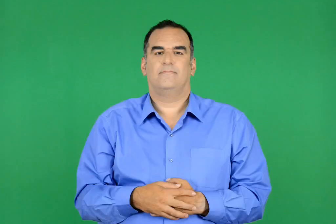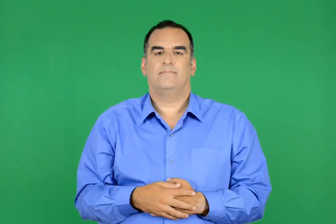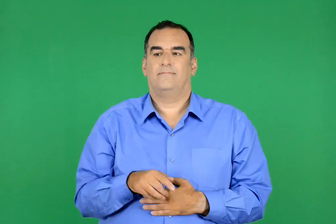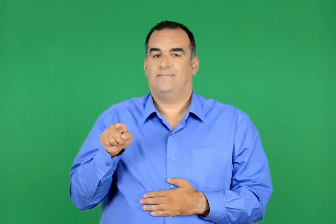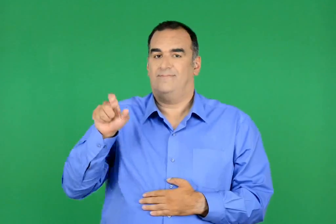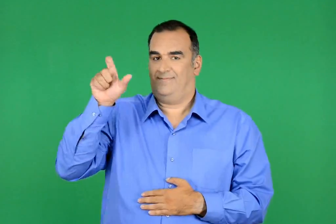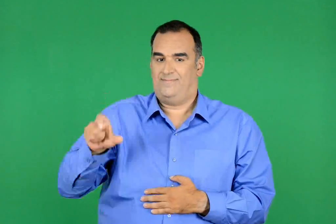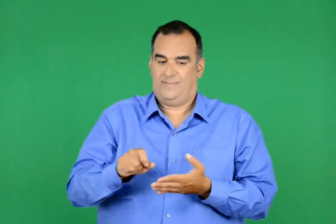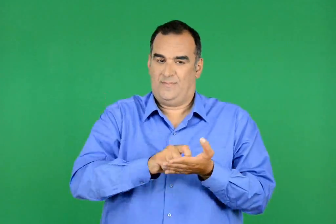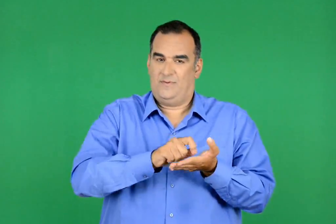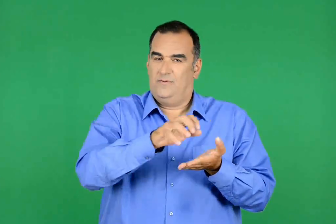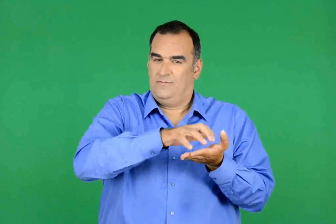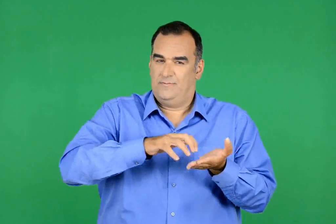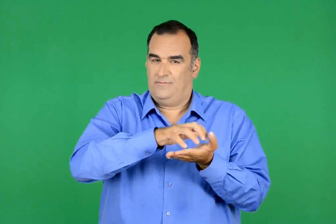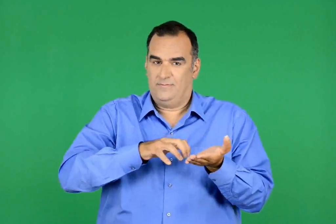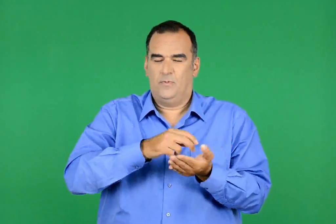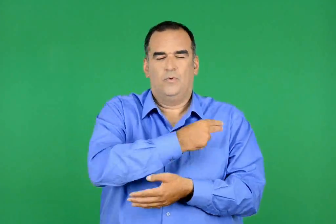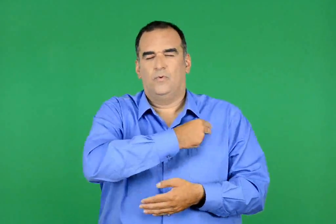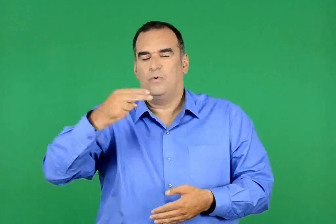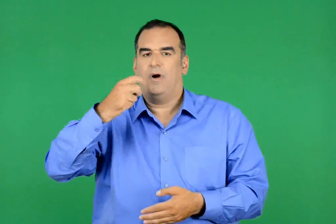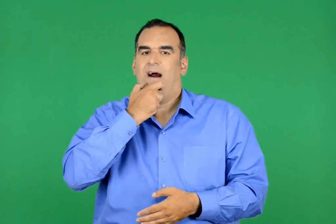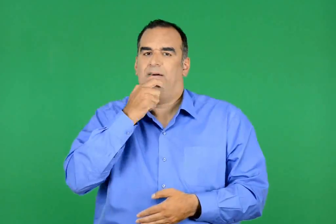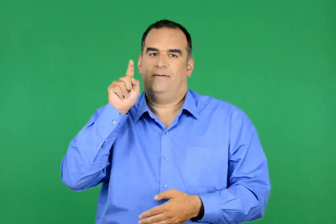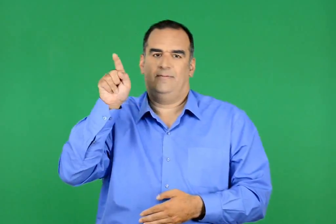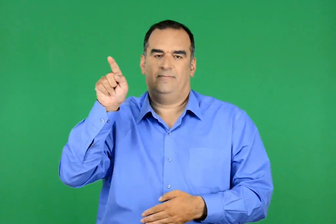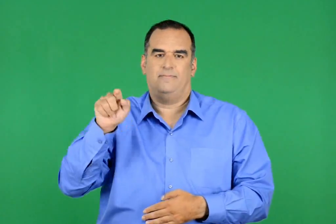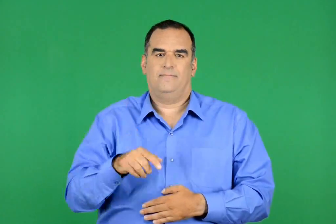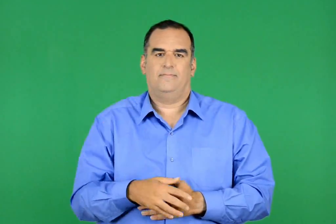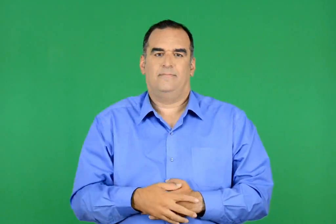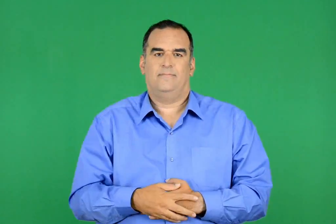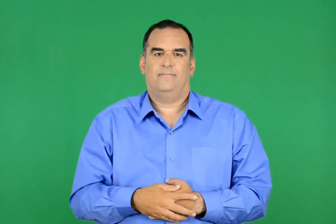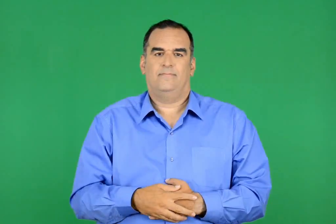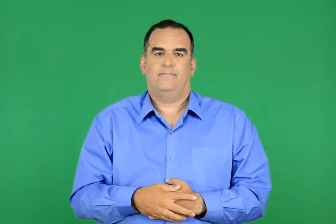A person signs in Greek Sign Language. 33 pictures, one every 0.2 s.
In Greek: είναι από τους γνωστότερους άγγλους πεζογράφους
